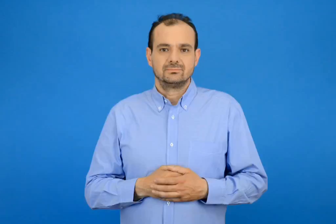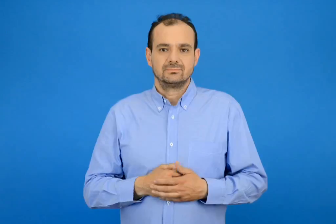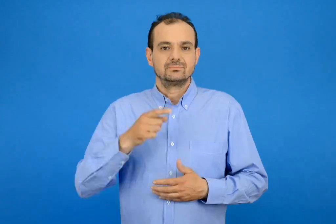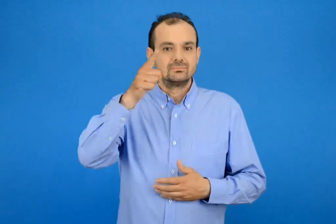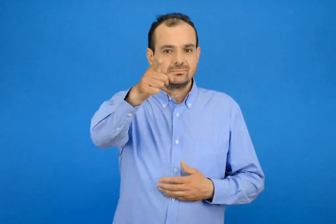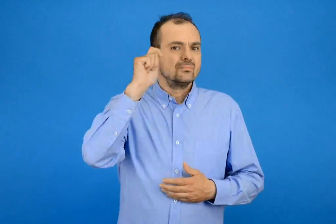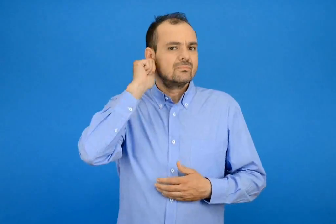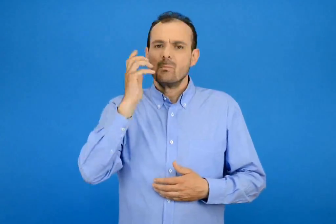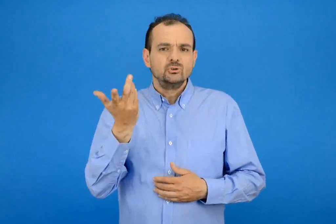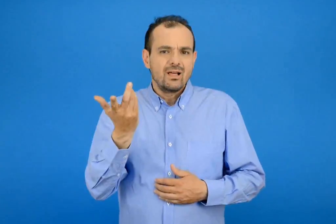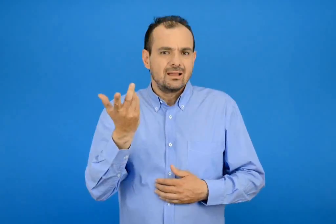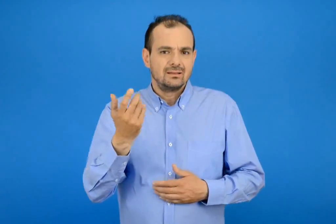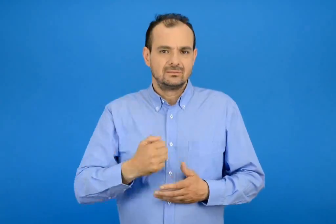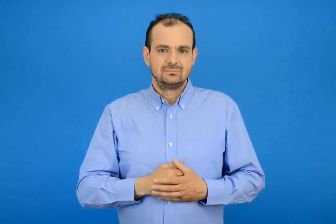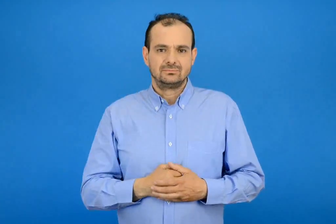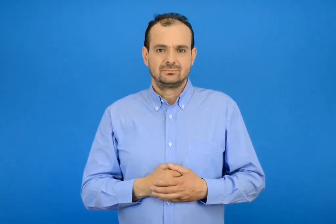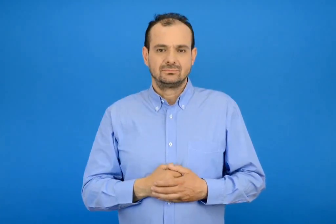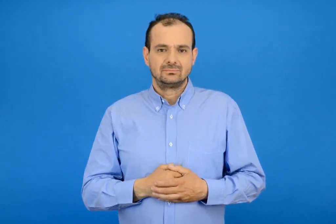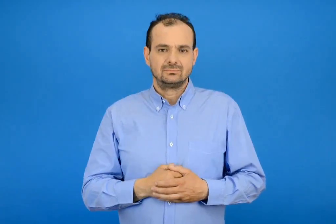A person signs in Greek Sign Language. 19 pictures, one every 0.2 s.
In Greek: πως σε λένε
